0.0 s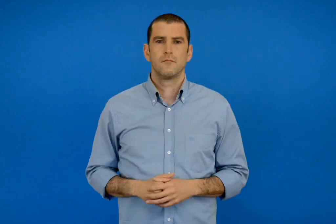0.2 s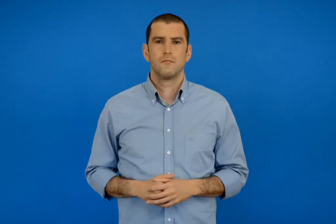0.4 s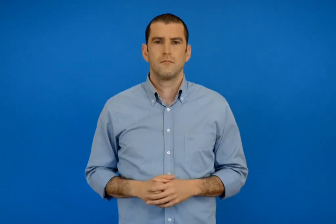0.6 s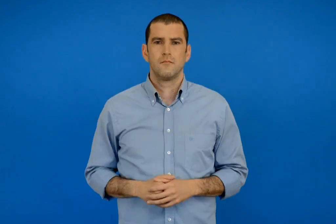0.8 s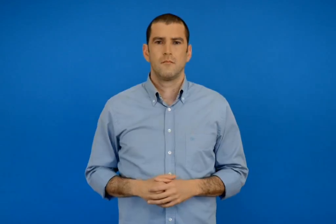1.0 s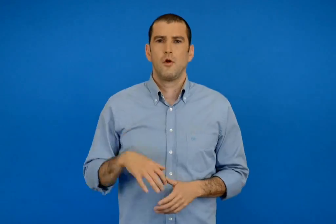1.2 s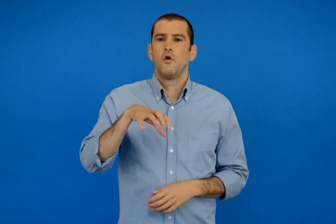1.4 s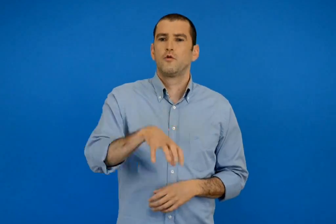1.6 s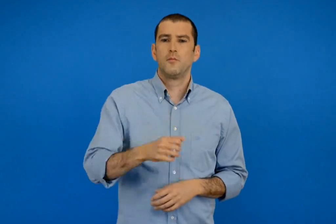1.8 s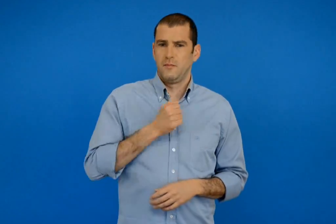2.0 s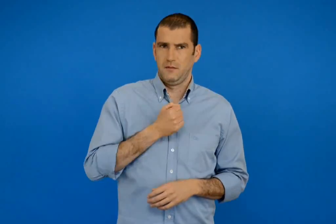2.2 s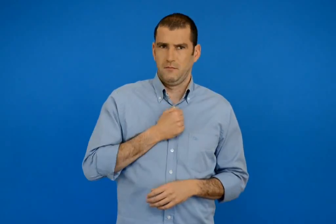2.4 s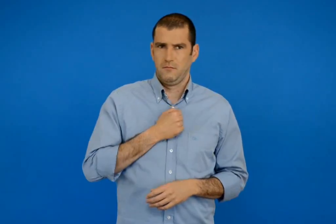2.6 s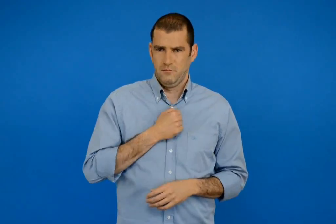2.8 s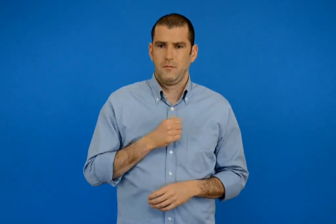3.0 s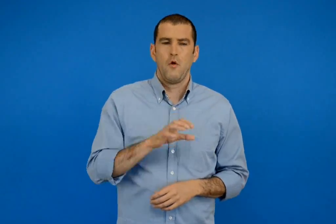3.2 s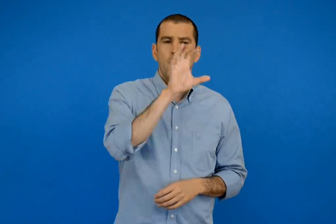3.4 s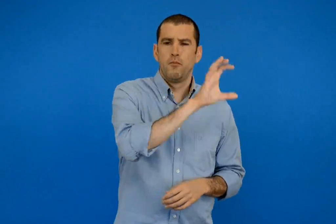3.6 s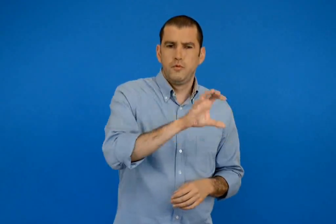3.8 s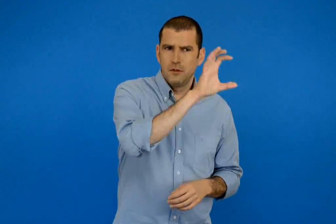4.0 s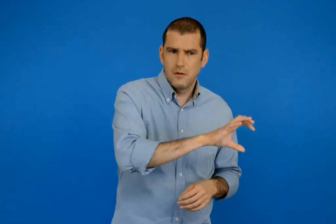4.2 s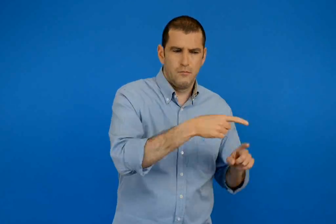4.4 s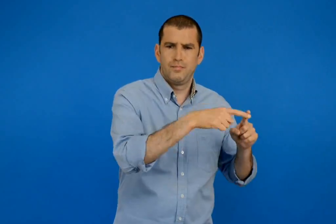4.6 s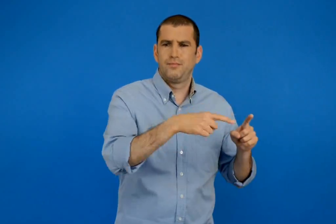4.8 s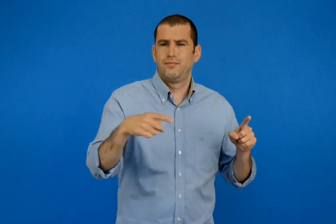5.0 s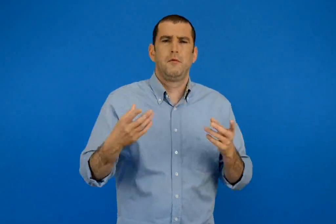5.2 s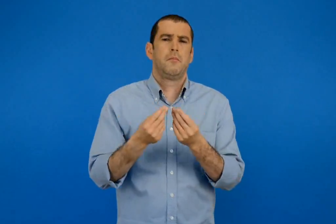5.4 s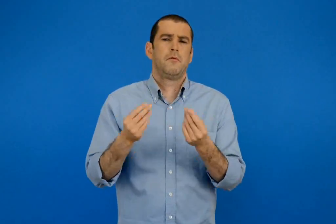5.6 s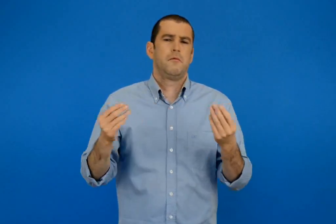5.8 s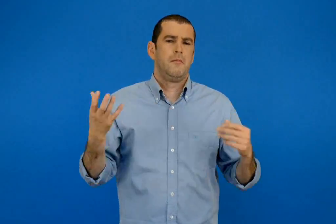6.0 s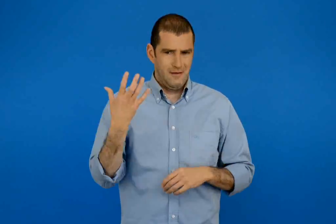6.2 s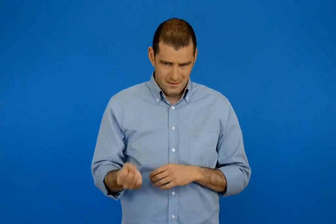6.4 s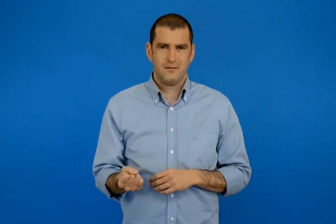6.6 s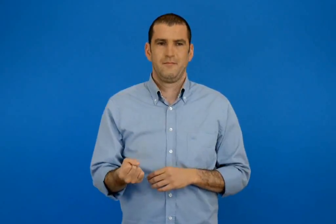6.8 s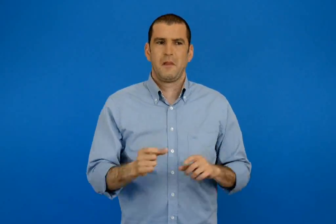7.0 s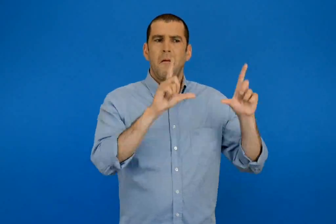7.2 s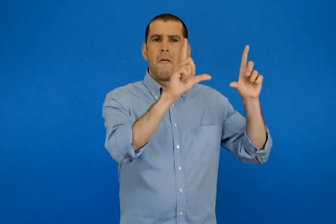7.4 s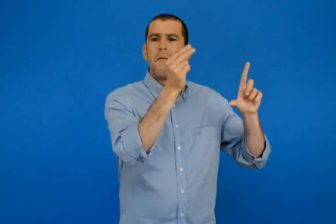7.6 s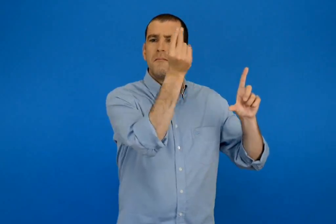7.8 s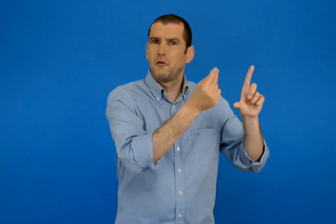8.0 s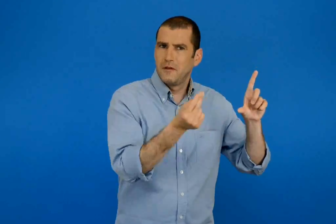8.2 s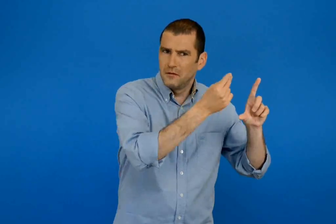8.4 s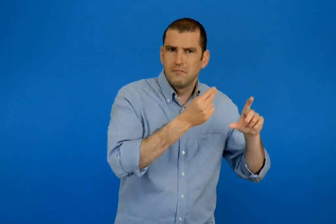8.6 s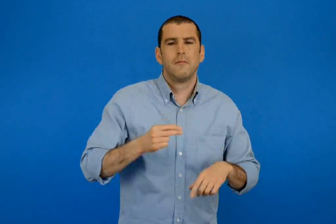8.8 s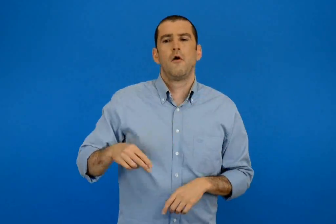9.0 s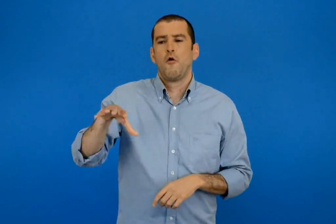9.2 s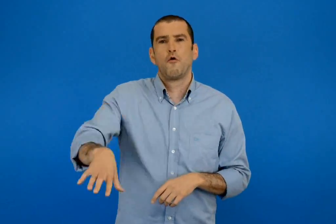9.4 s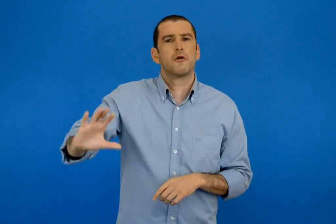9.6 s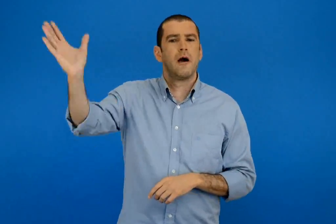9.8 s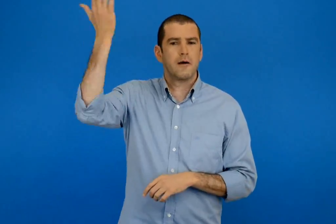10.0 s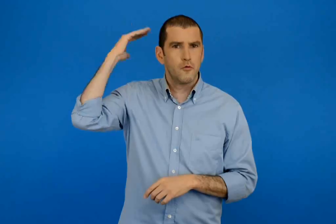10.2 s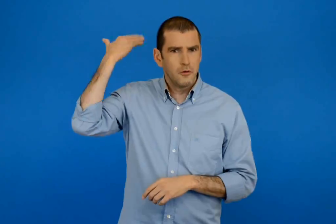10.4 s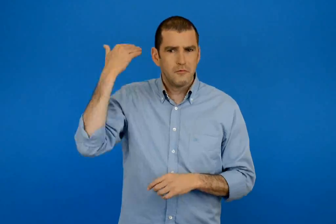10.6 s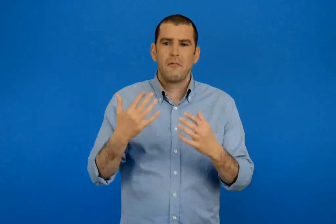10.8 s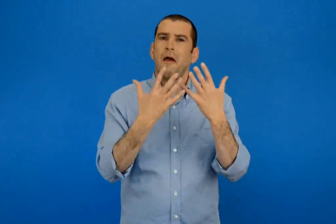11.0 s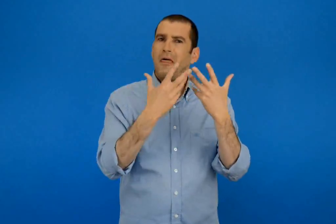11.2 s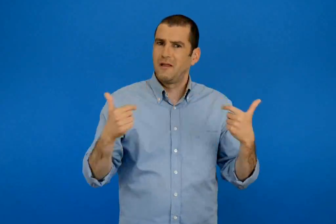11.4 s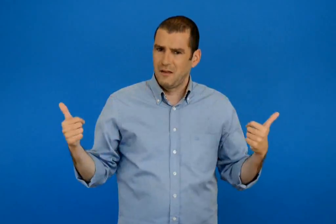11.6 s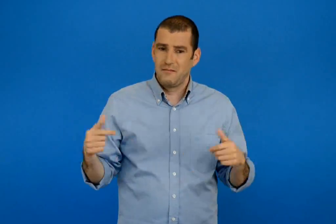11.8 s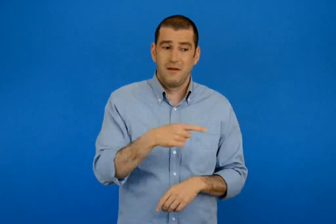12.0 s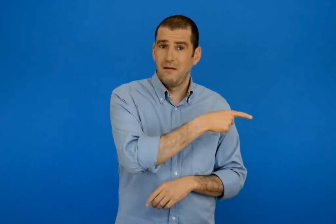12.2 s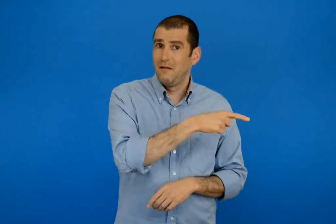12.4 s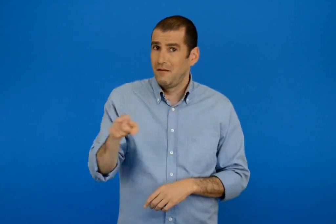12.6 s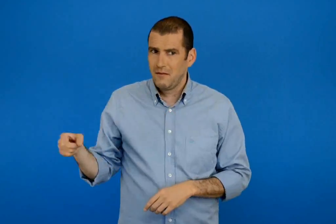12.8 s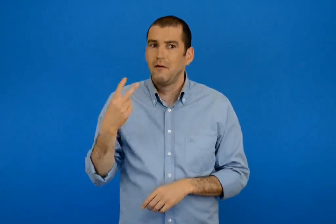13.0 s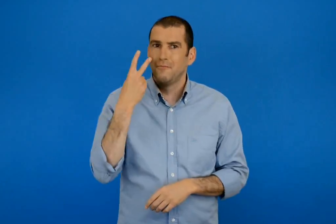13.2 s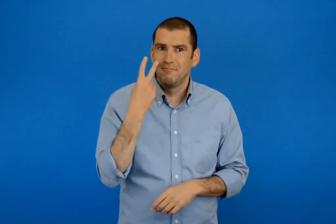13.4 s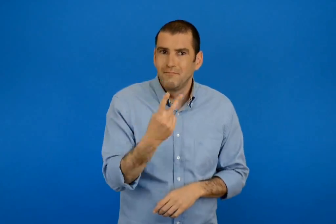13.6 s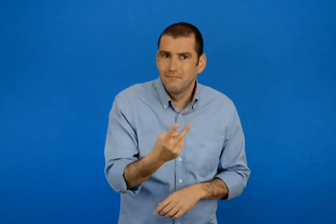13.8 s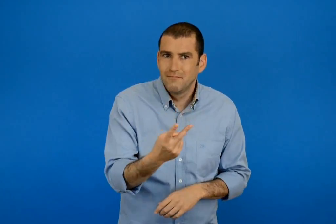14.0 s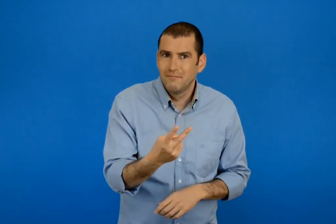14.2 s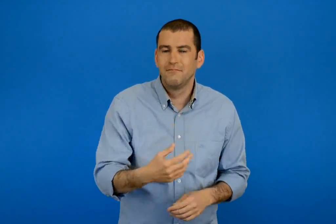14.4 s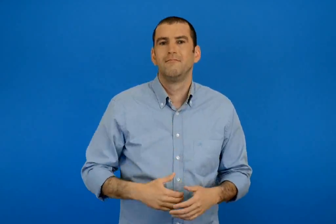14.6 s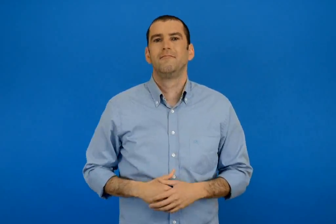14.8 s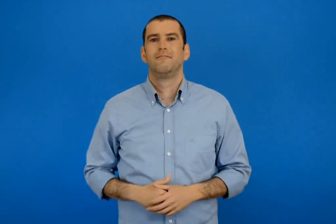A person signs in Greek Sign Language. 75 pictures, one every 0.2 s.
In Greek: στον τόπο μας υπάρχουν πολλά και διαφορετικά μουσεία πινακοθήκες αρχαιολογικοί χώροι και θέατρα εκεί μπορούμε να δούμε
